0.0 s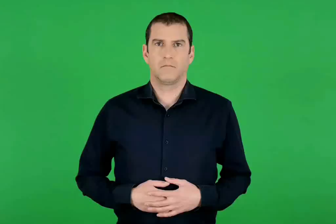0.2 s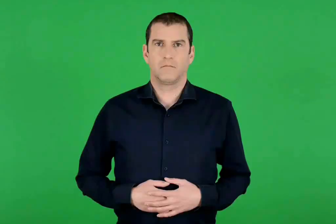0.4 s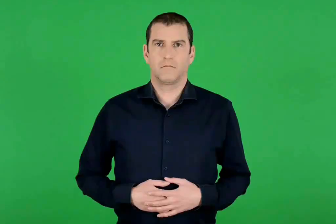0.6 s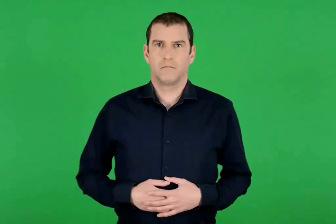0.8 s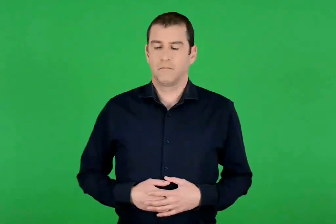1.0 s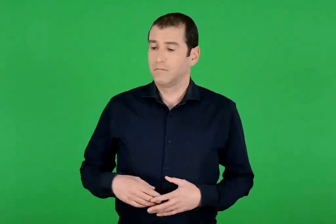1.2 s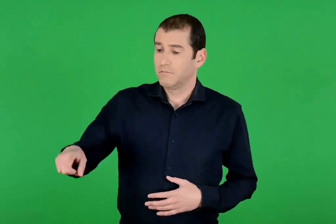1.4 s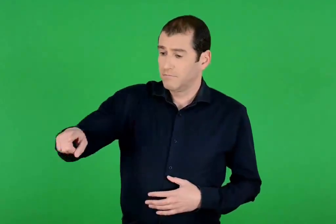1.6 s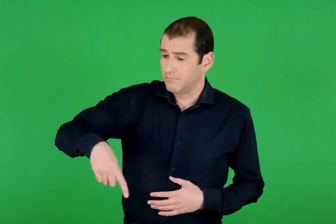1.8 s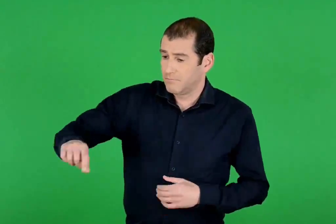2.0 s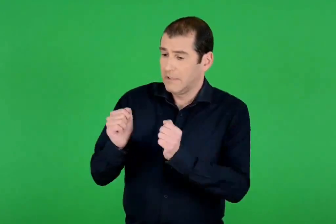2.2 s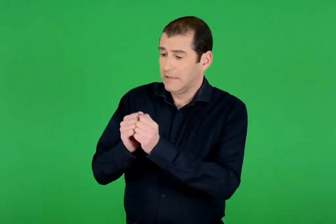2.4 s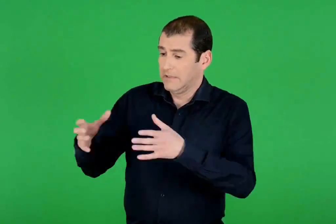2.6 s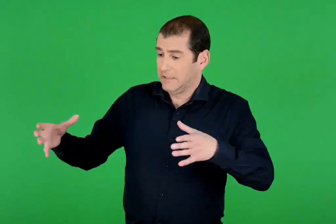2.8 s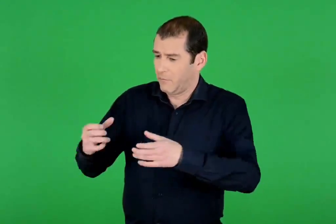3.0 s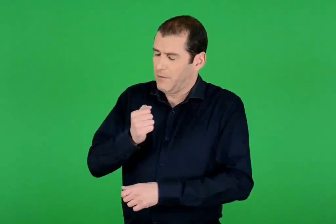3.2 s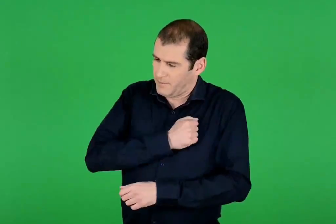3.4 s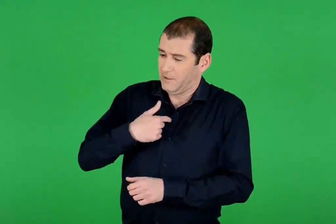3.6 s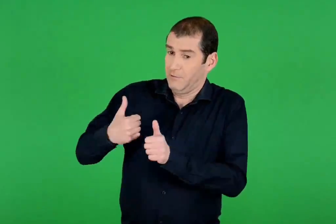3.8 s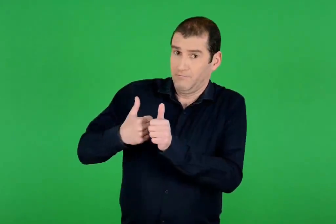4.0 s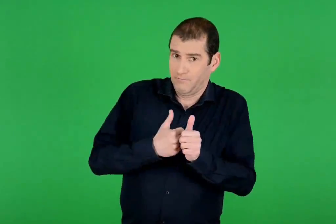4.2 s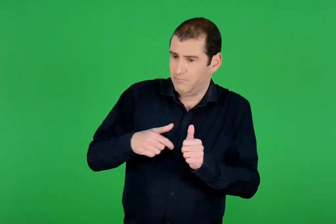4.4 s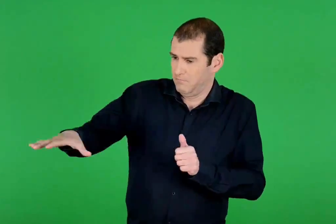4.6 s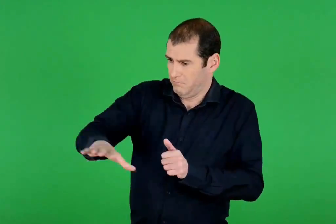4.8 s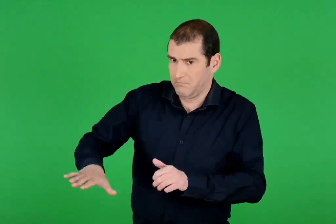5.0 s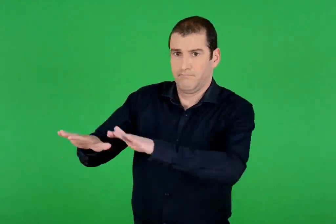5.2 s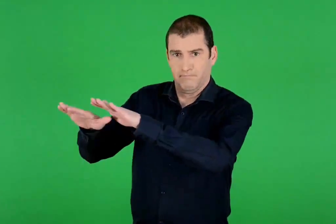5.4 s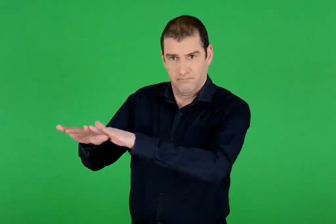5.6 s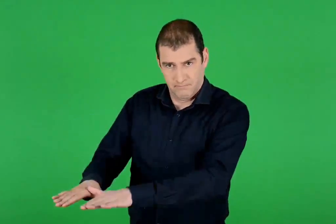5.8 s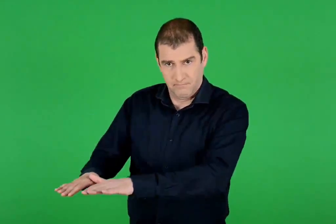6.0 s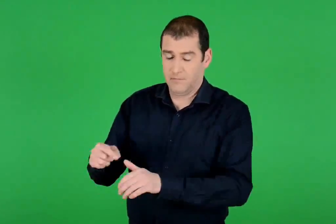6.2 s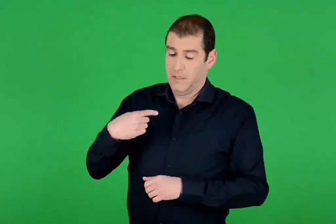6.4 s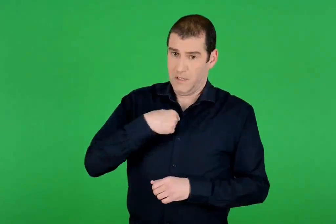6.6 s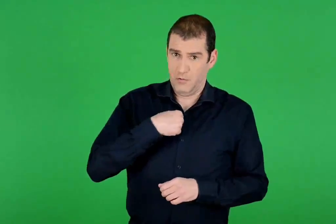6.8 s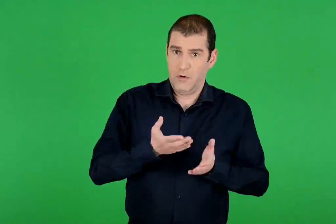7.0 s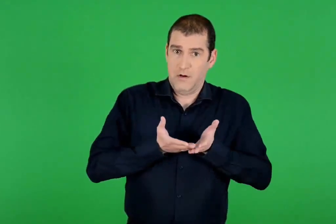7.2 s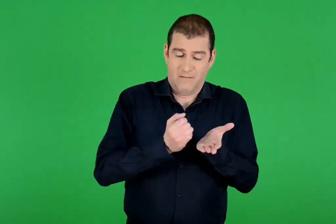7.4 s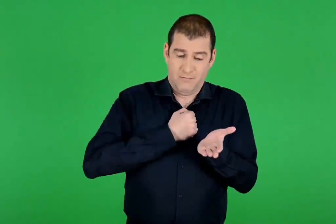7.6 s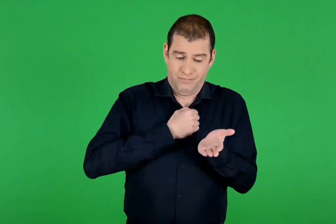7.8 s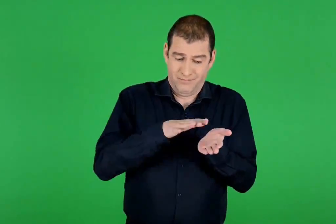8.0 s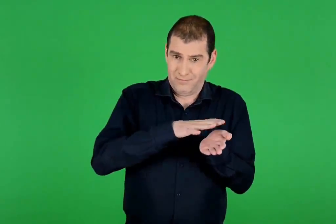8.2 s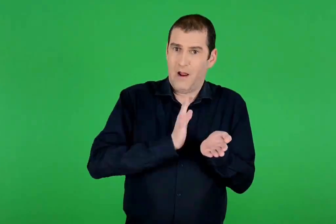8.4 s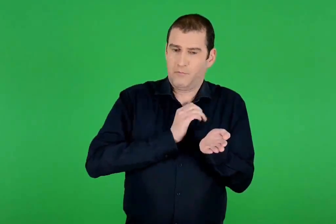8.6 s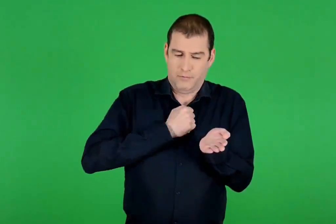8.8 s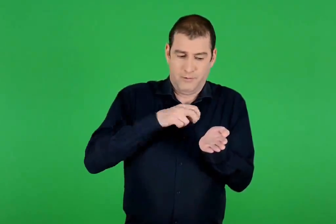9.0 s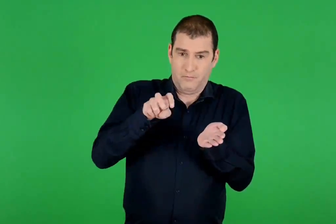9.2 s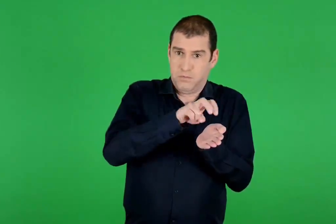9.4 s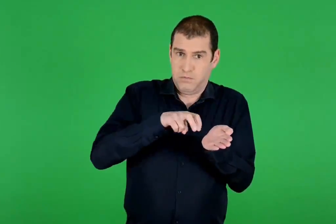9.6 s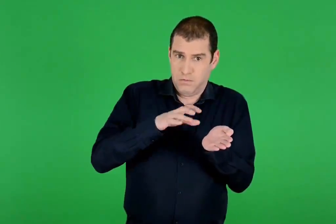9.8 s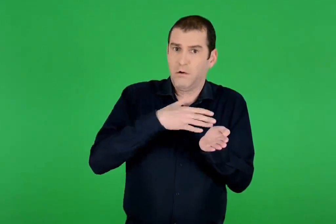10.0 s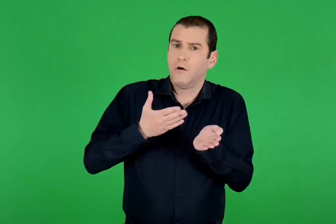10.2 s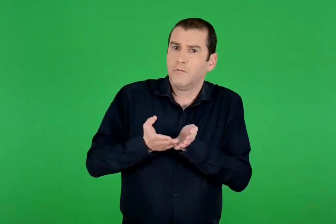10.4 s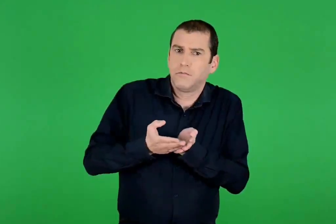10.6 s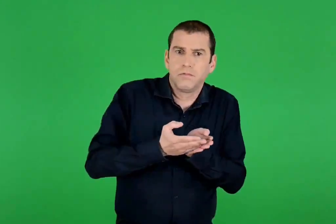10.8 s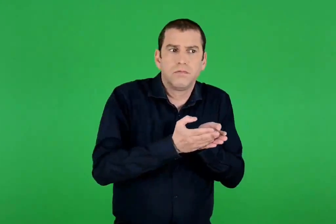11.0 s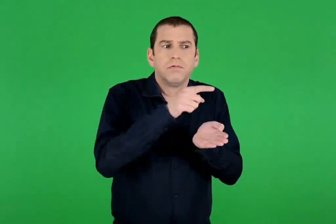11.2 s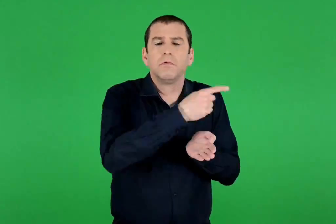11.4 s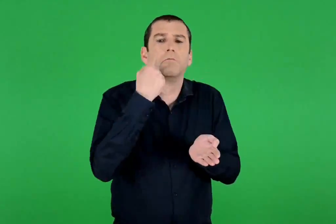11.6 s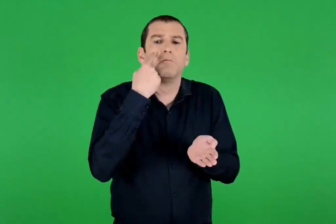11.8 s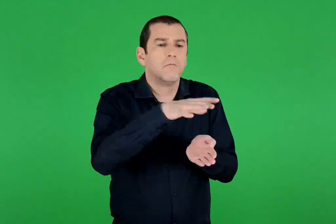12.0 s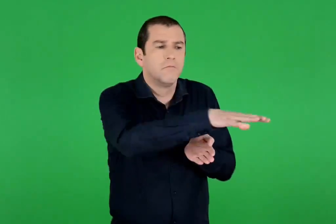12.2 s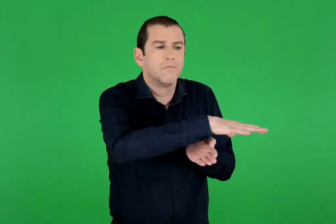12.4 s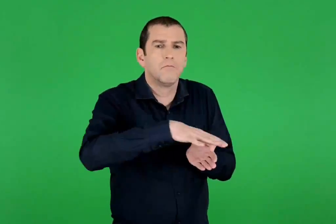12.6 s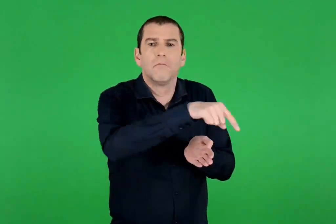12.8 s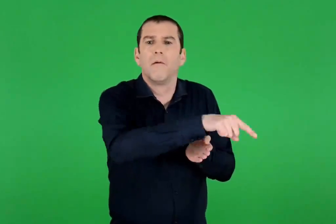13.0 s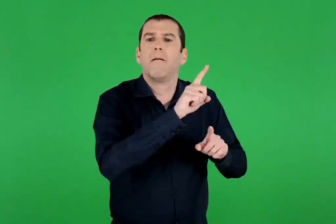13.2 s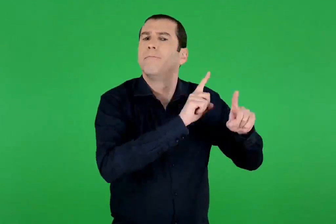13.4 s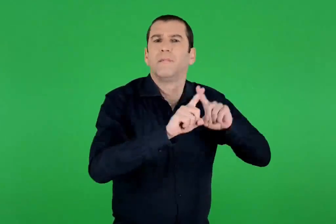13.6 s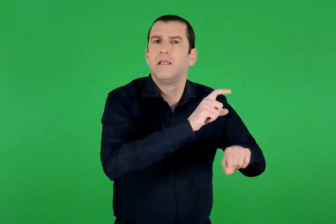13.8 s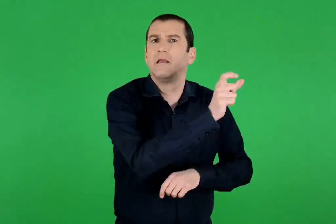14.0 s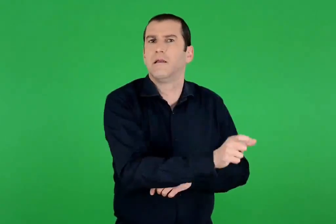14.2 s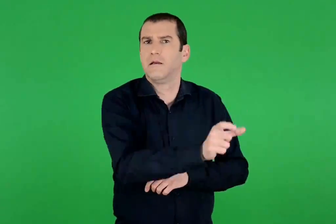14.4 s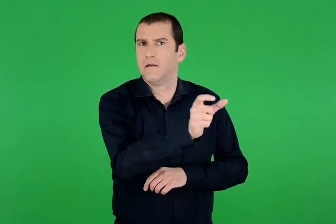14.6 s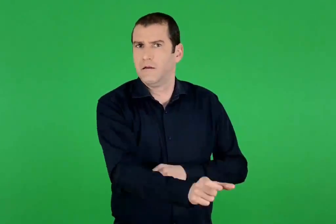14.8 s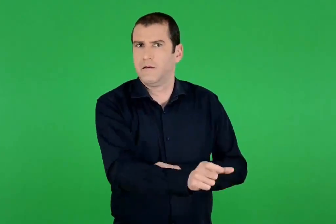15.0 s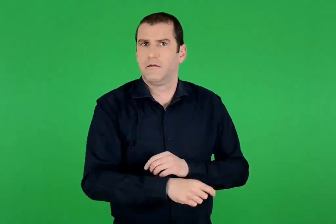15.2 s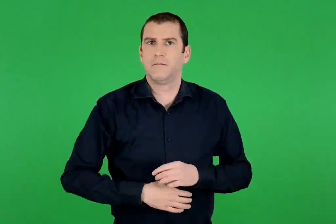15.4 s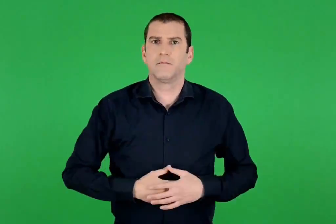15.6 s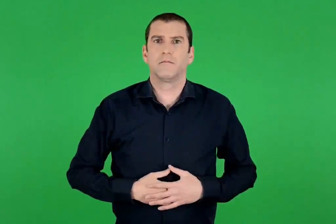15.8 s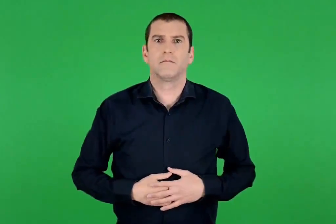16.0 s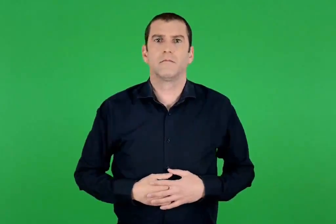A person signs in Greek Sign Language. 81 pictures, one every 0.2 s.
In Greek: οι άλλοι εδώ να μείνετε τώρα , πιστοί σύντροφοι , κι εγώ , με το καράβι μου και τους δικούς μου ανθρώπους , θα πάω να μάθω ποιοι είναι αυτοί που κατοικούν τον τόπο ,
